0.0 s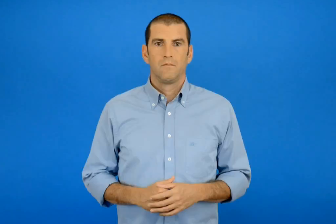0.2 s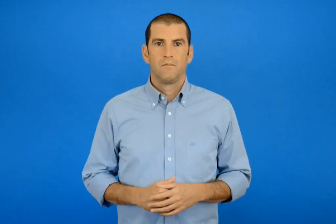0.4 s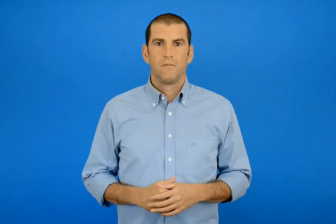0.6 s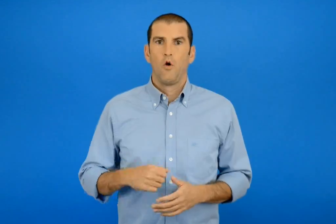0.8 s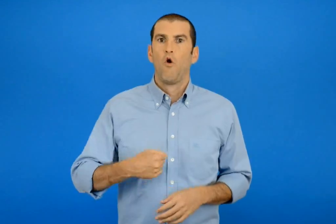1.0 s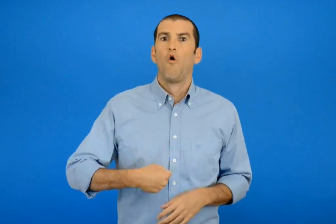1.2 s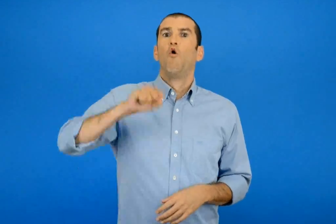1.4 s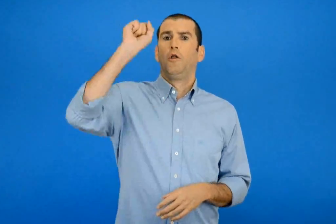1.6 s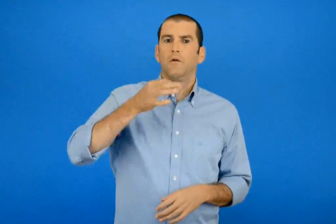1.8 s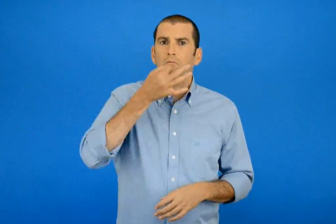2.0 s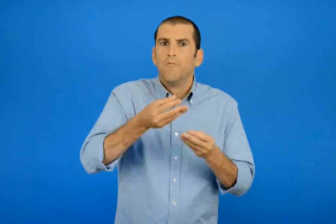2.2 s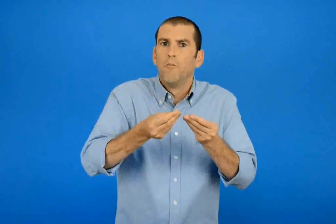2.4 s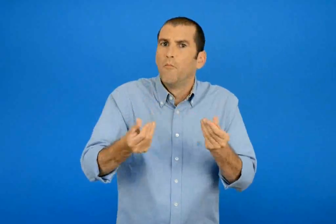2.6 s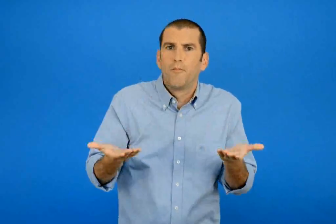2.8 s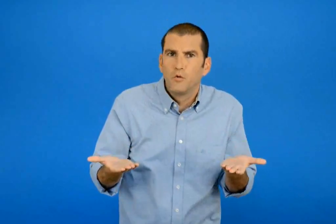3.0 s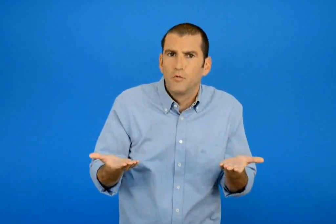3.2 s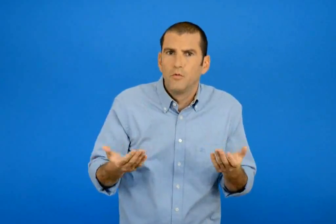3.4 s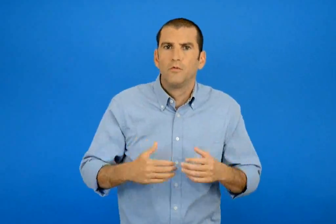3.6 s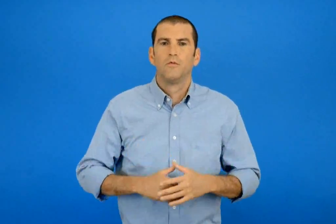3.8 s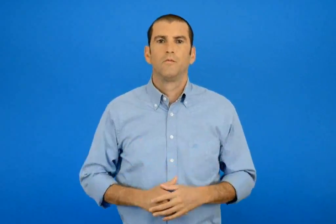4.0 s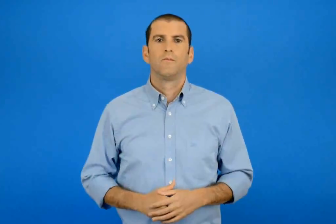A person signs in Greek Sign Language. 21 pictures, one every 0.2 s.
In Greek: πως λέμε όχι ;
